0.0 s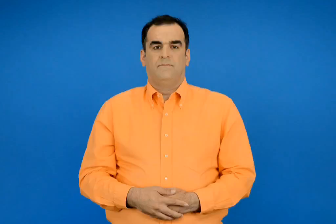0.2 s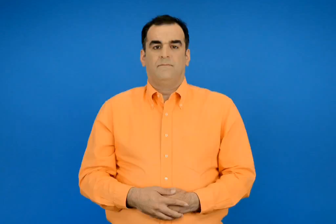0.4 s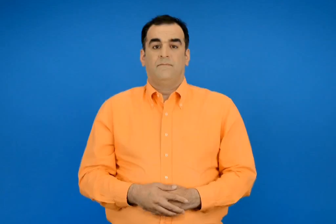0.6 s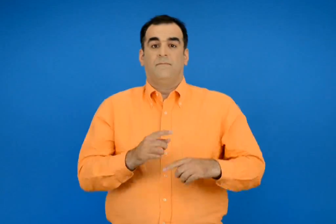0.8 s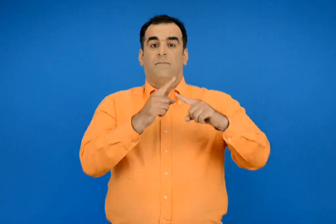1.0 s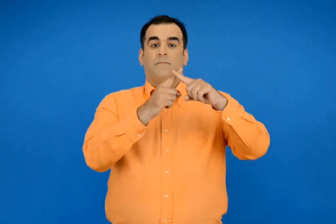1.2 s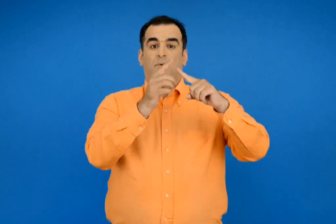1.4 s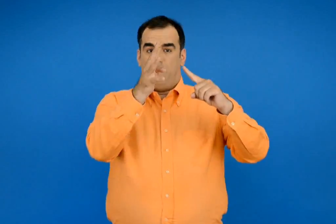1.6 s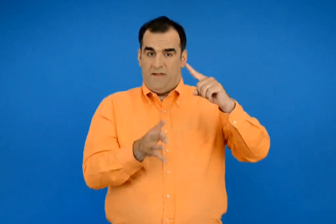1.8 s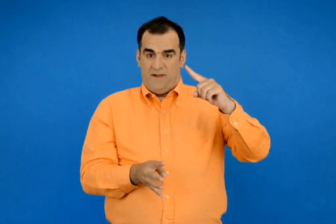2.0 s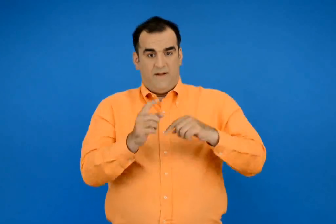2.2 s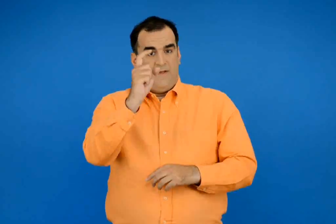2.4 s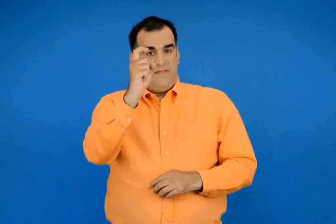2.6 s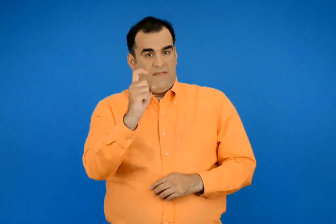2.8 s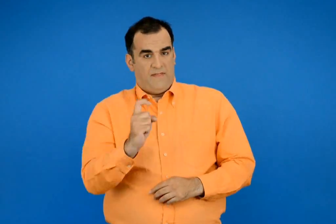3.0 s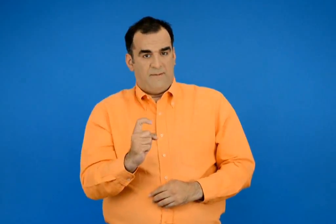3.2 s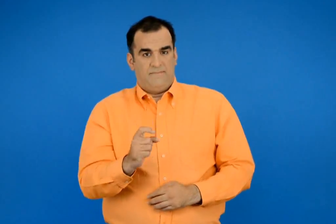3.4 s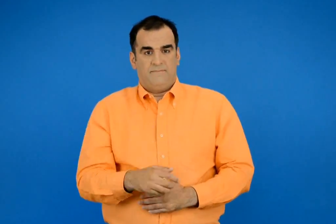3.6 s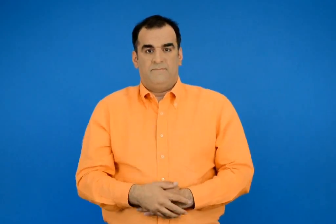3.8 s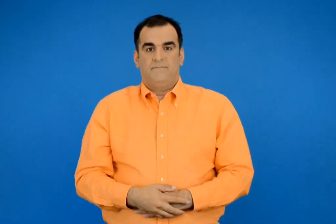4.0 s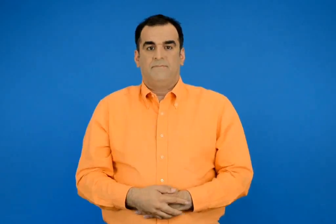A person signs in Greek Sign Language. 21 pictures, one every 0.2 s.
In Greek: με την προπαίδεια του 10
